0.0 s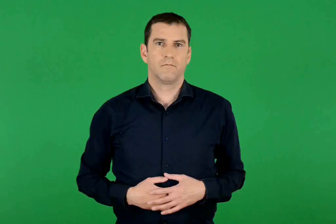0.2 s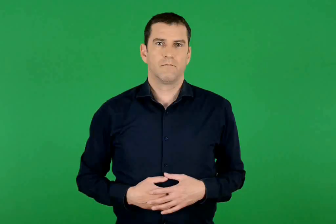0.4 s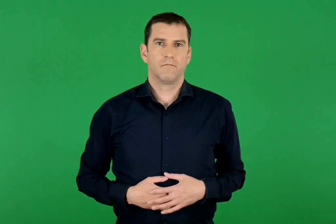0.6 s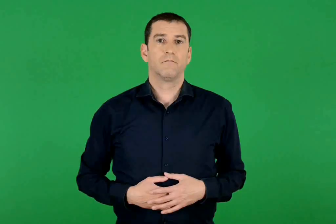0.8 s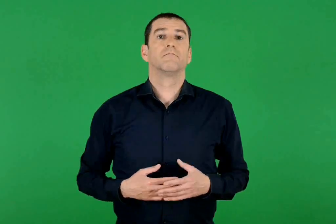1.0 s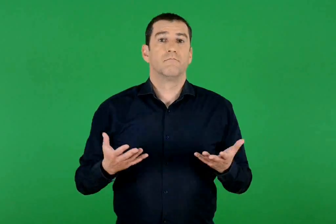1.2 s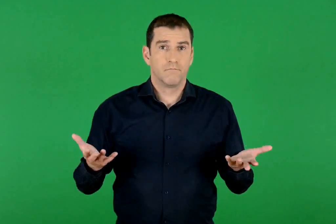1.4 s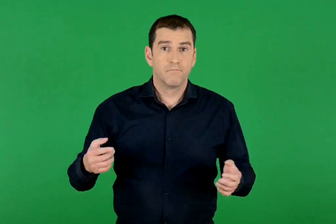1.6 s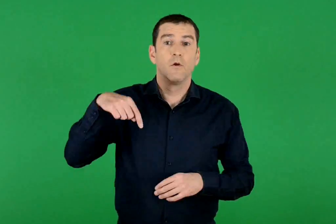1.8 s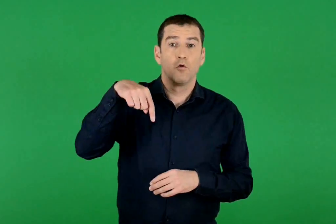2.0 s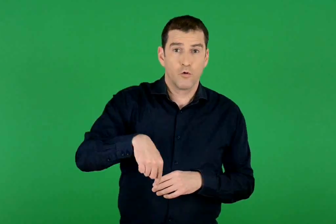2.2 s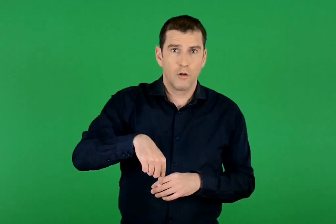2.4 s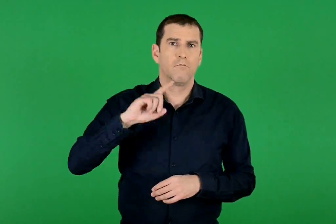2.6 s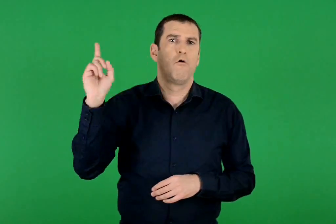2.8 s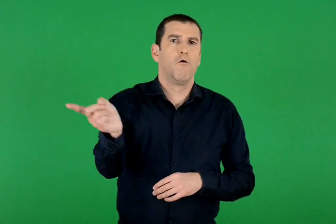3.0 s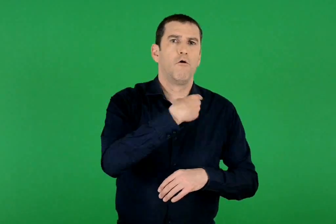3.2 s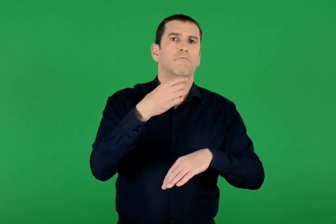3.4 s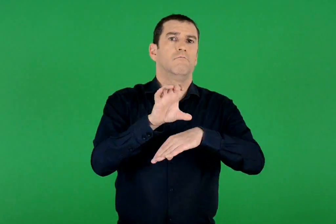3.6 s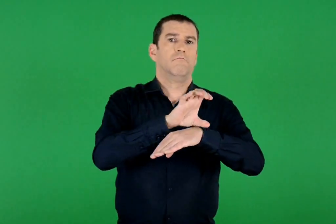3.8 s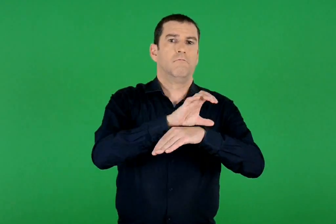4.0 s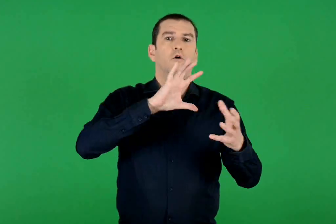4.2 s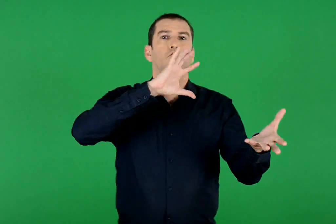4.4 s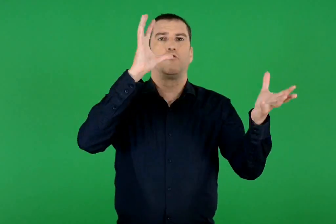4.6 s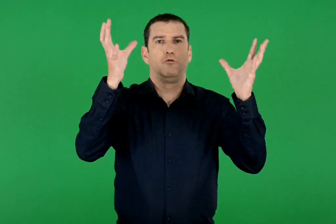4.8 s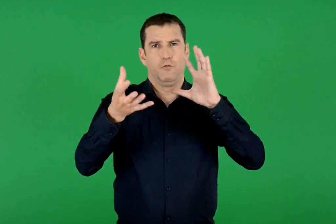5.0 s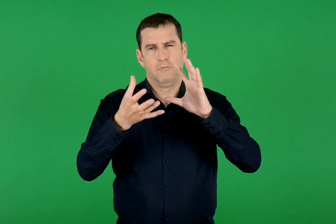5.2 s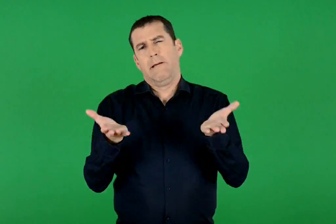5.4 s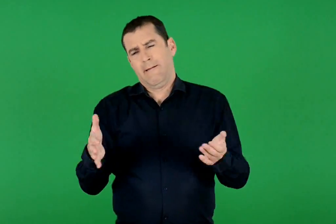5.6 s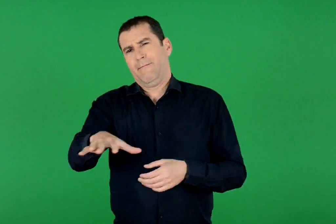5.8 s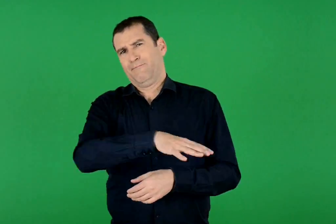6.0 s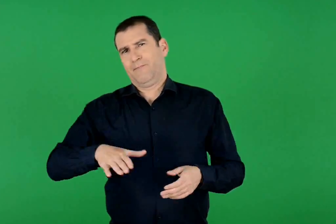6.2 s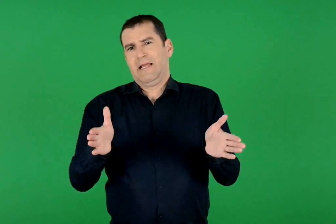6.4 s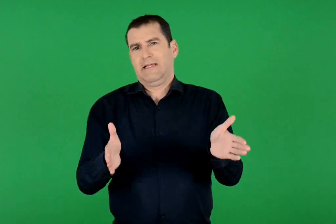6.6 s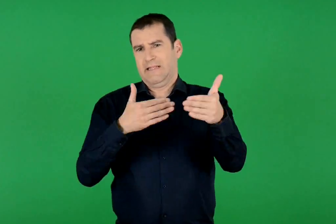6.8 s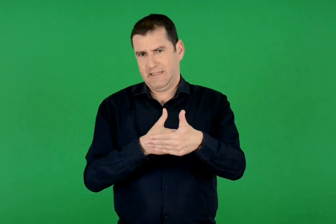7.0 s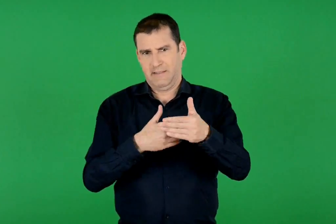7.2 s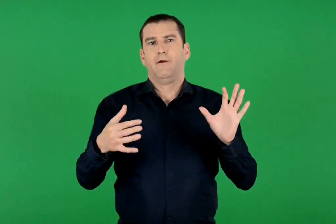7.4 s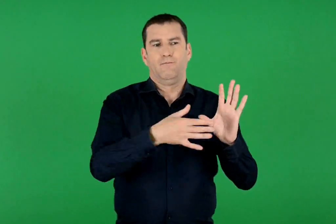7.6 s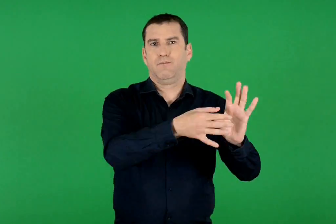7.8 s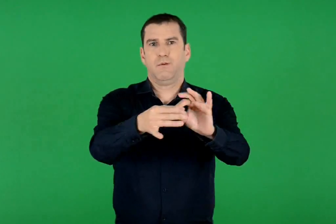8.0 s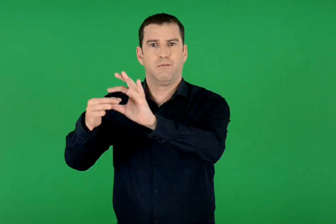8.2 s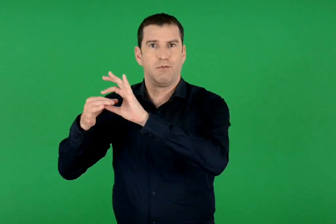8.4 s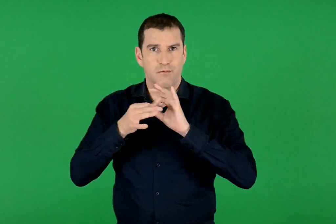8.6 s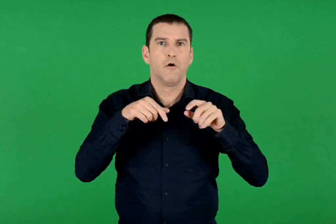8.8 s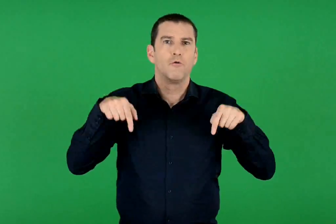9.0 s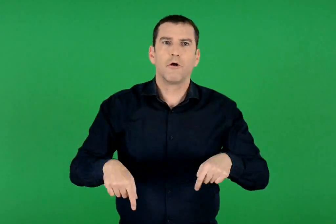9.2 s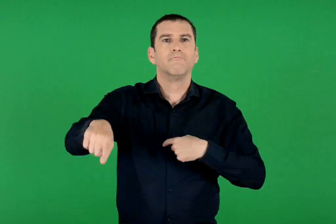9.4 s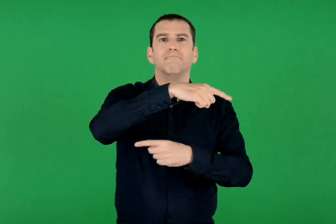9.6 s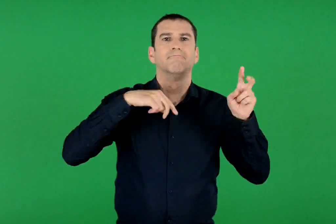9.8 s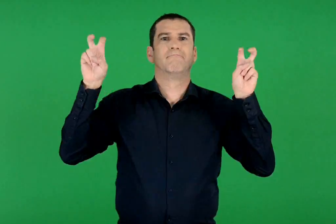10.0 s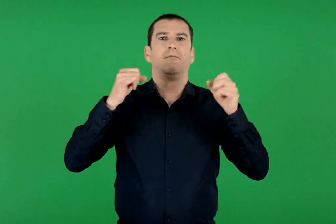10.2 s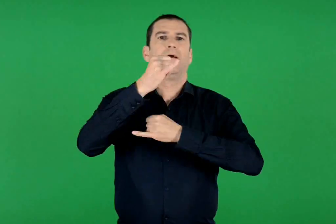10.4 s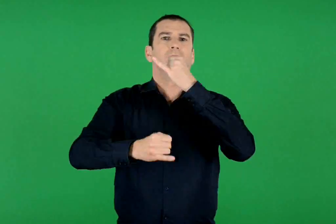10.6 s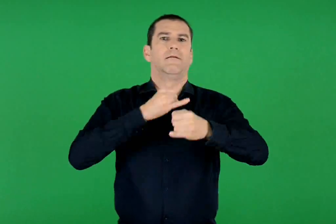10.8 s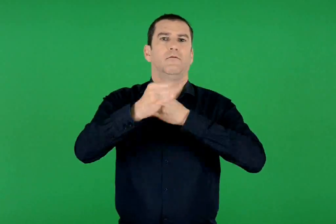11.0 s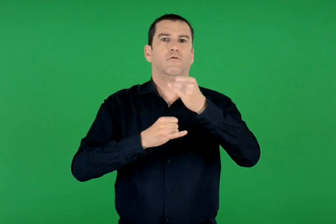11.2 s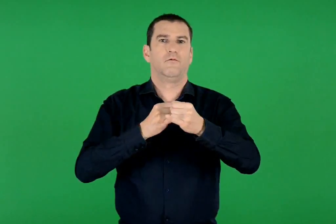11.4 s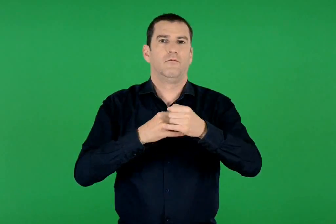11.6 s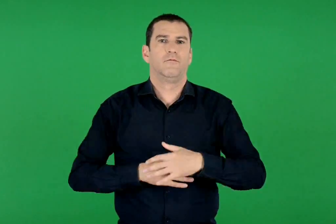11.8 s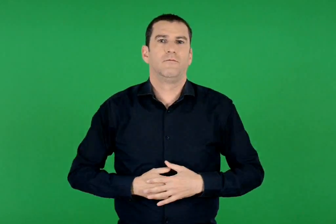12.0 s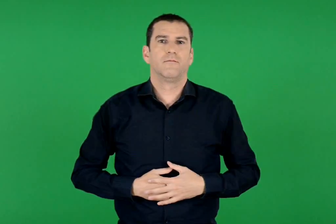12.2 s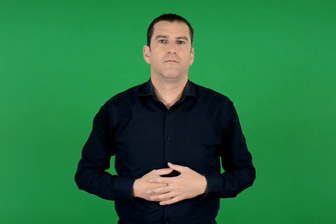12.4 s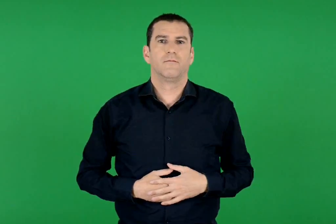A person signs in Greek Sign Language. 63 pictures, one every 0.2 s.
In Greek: τώρα όλοι οι υπολογιστές του κόσμου , δηλαδή της τάξης , συνδεθήκαμε και γίναμε το διαδίκτυο
